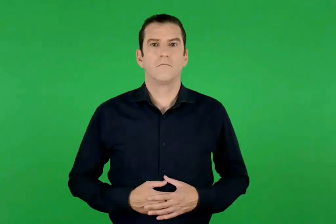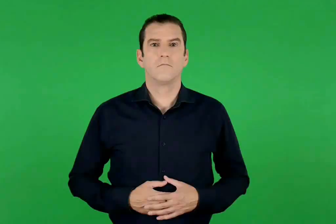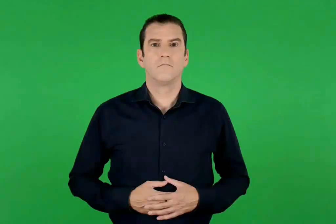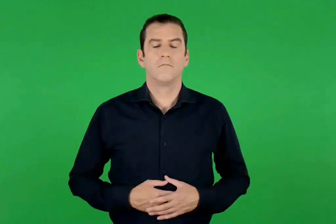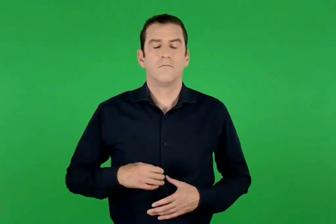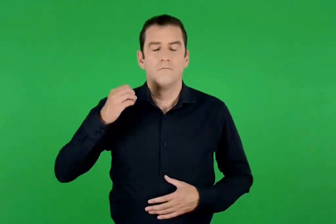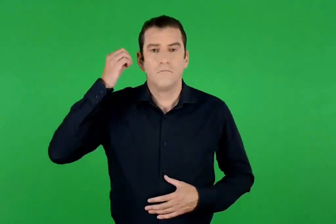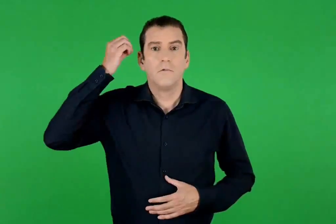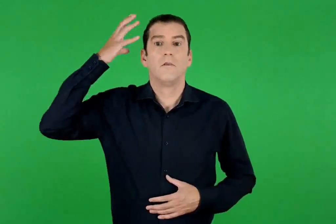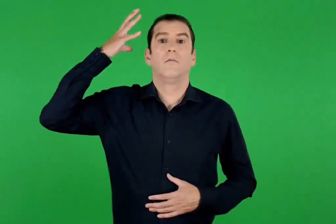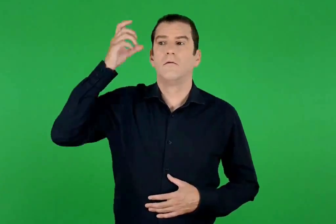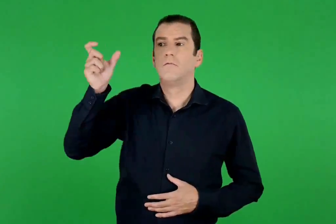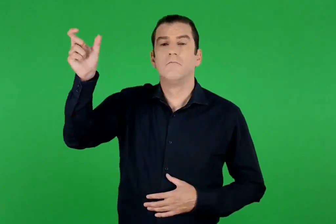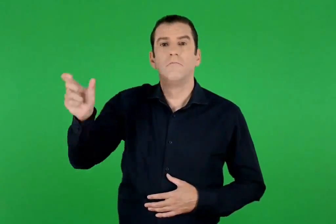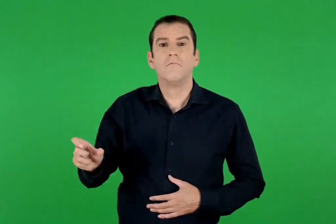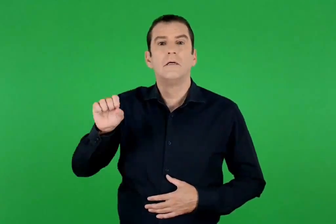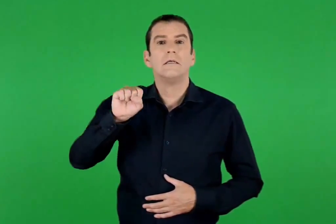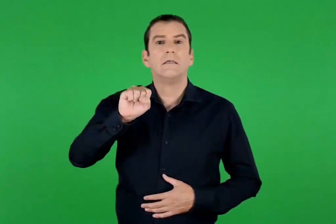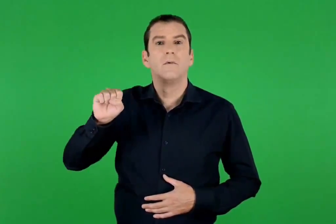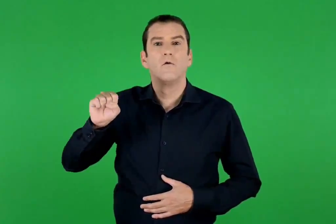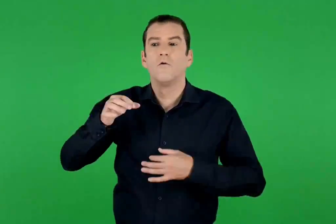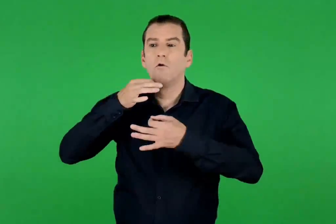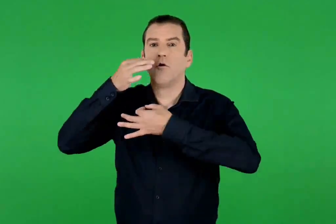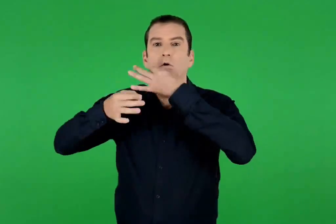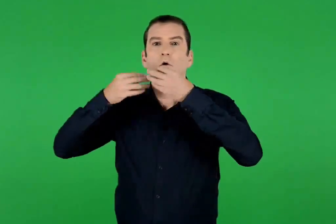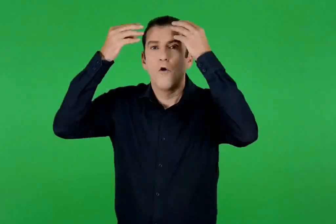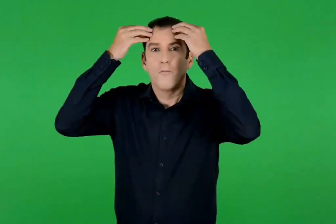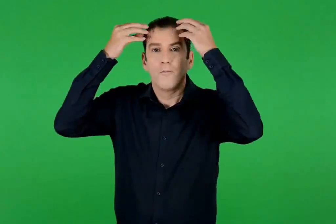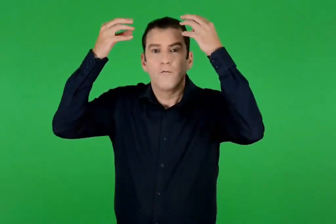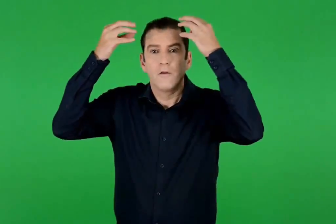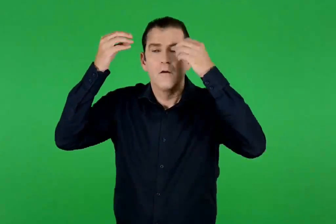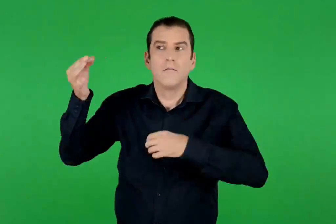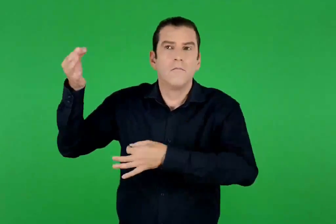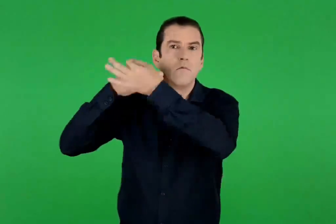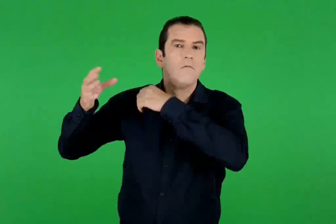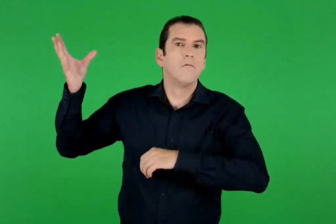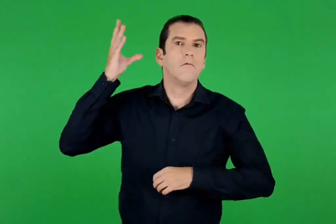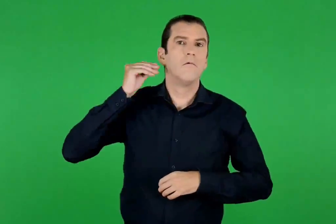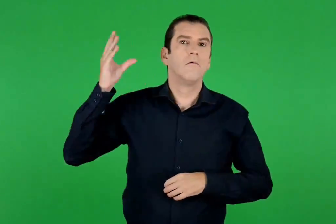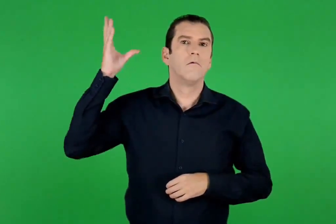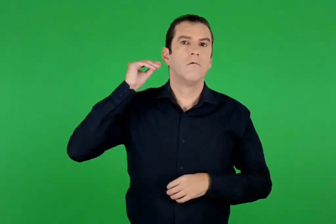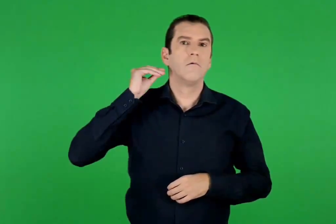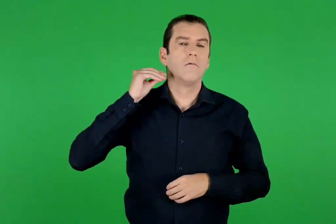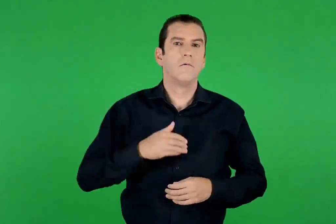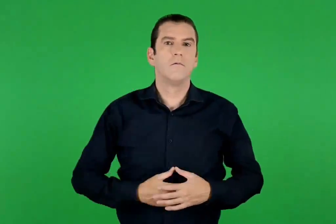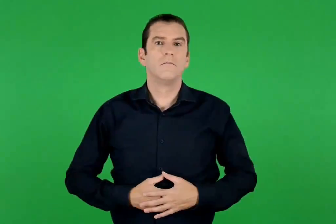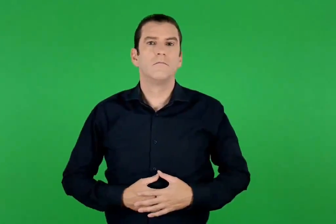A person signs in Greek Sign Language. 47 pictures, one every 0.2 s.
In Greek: η προφητεία του συμεών σα να αντηχεί στα αυτιά της
